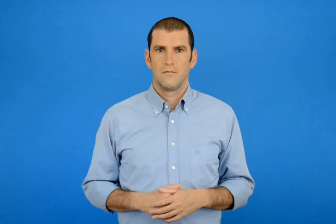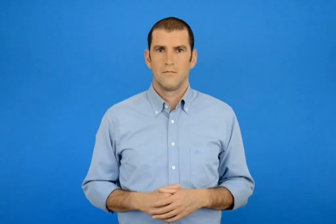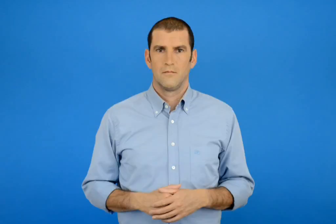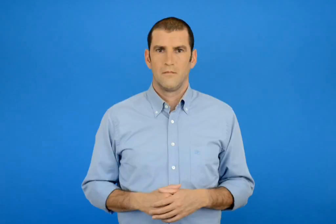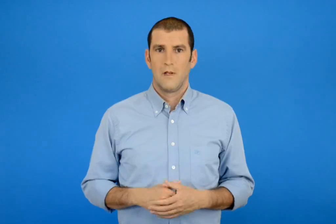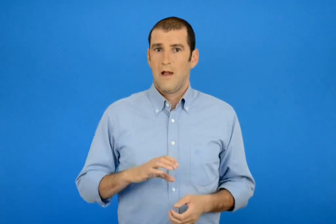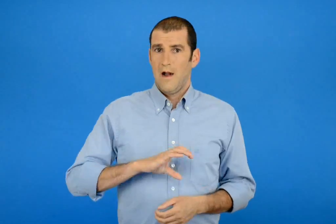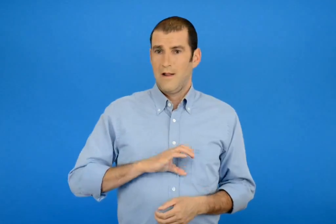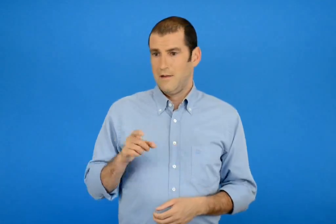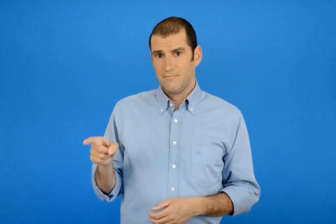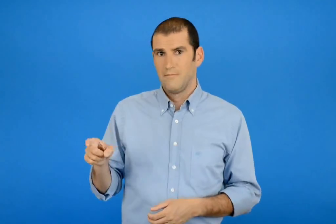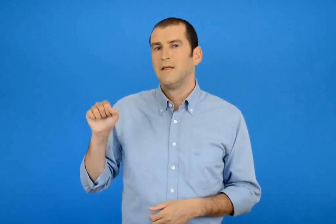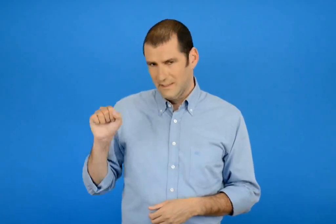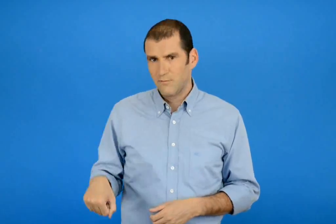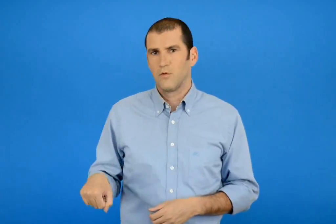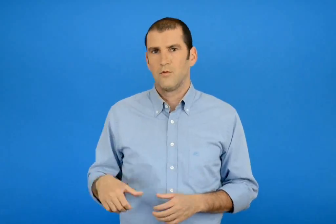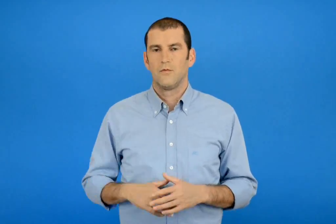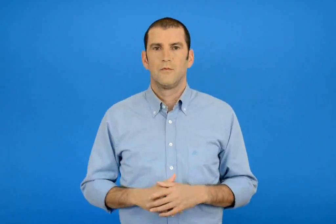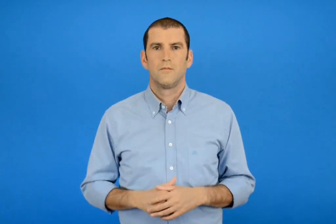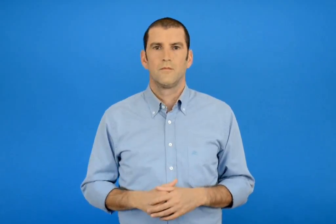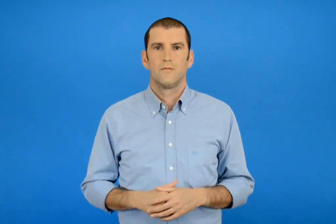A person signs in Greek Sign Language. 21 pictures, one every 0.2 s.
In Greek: την ελένη
